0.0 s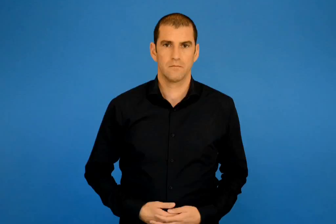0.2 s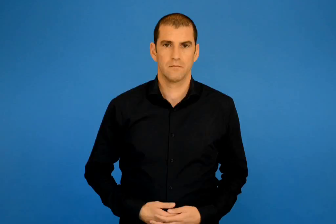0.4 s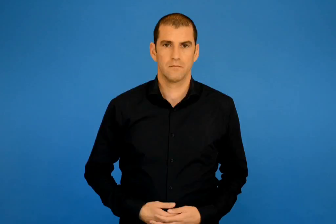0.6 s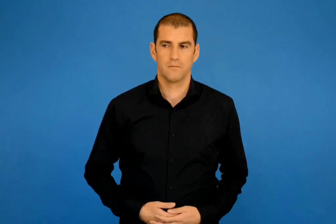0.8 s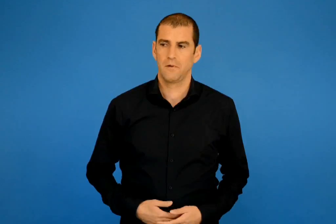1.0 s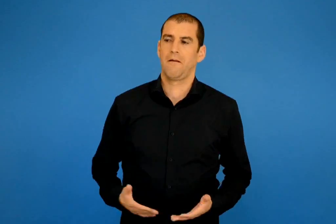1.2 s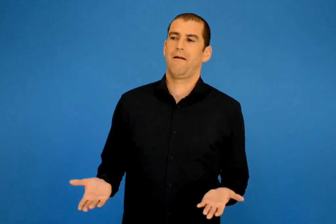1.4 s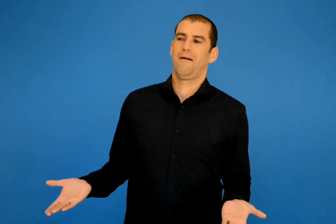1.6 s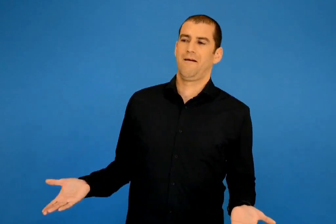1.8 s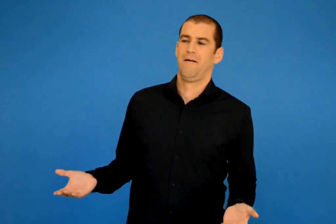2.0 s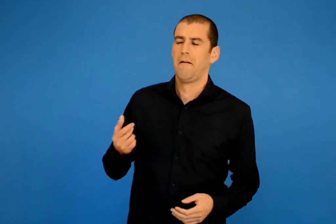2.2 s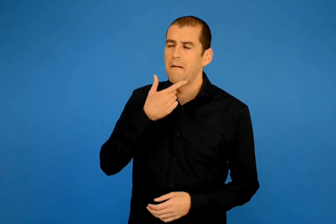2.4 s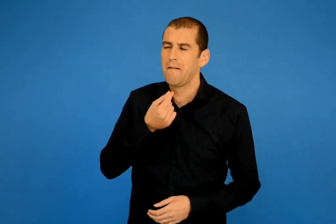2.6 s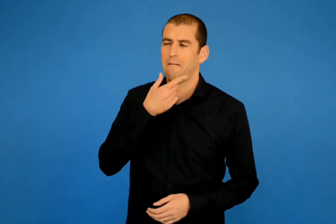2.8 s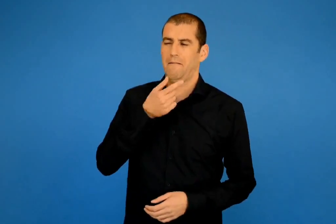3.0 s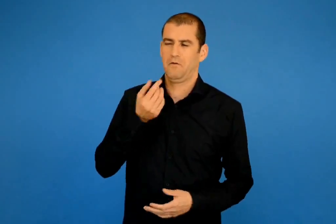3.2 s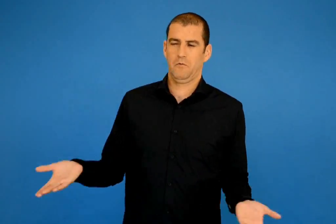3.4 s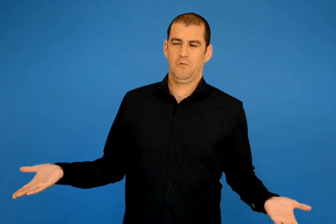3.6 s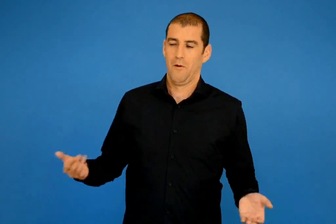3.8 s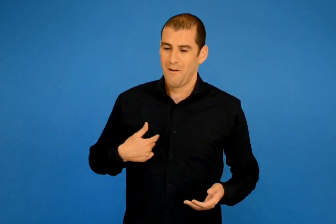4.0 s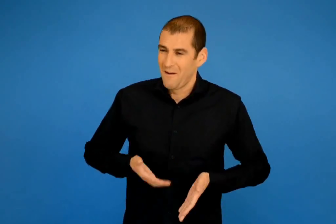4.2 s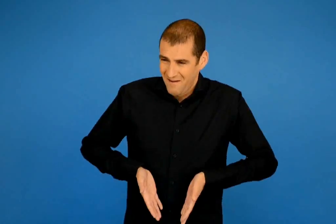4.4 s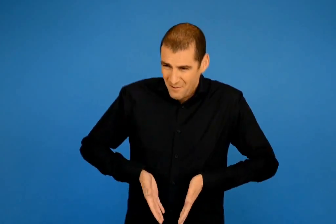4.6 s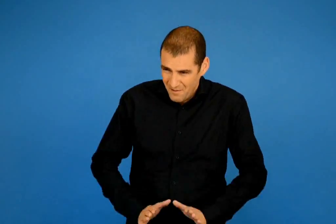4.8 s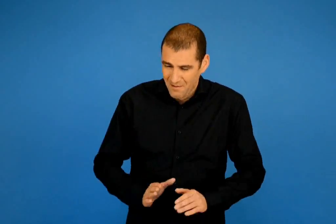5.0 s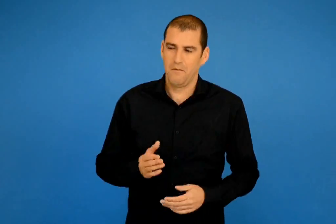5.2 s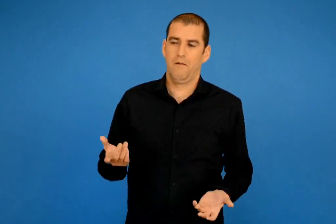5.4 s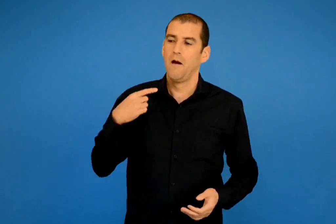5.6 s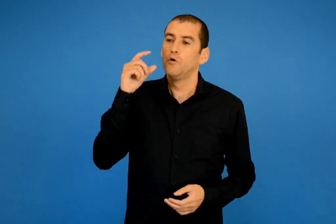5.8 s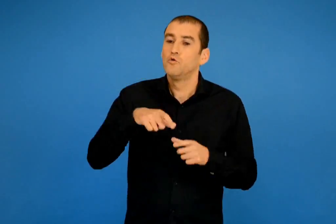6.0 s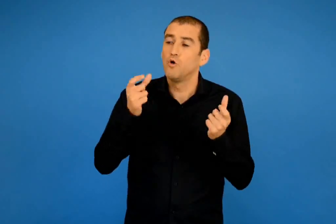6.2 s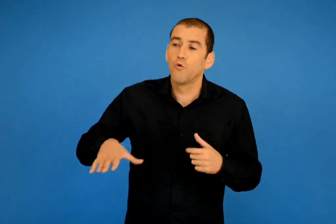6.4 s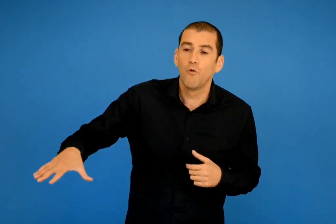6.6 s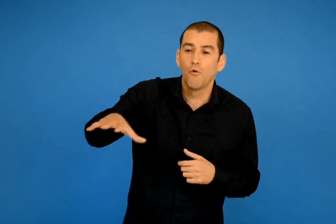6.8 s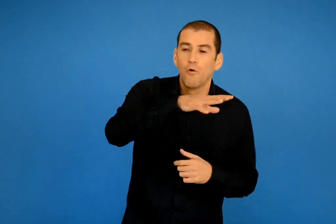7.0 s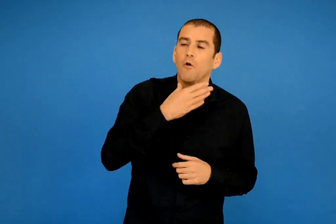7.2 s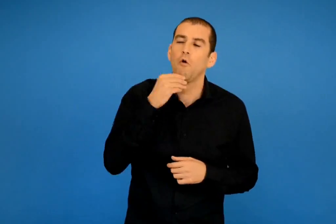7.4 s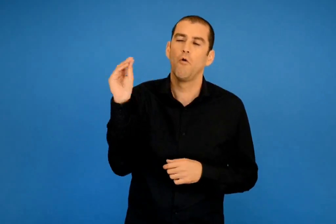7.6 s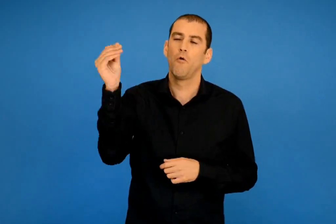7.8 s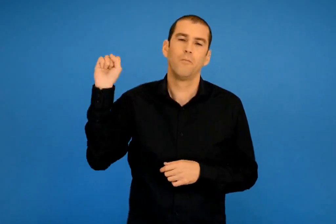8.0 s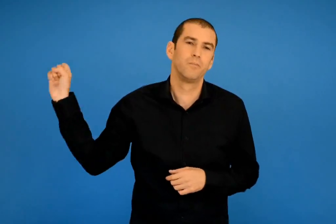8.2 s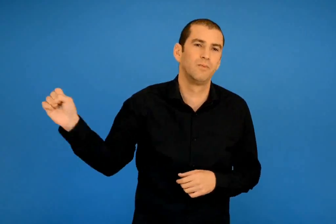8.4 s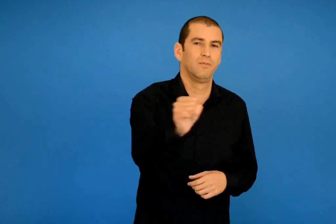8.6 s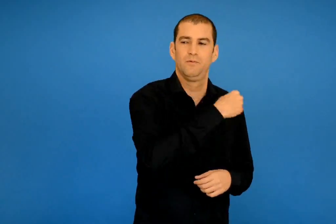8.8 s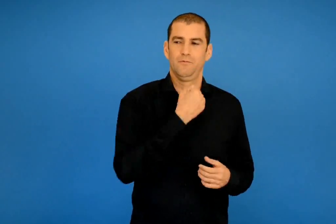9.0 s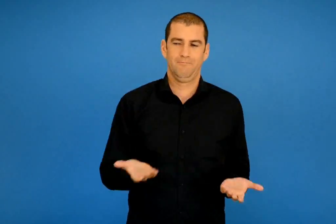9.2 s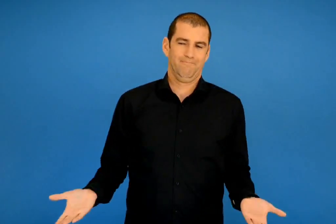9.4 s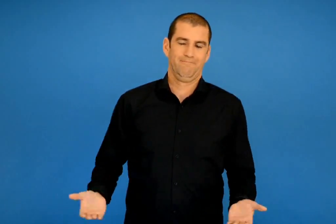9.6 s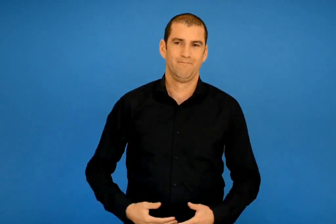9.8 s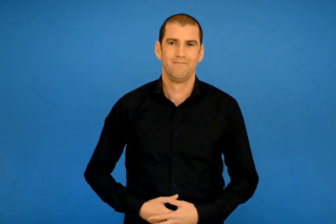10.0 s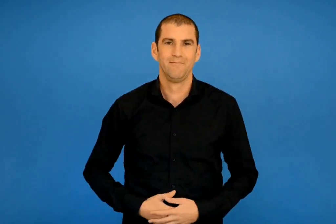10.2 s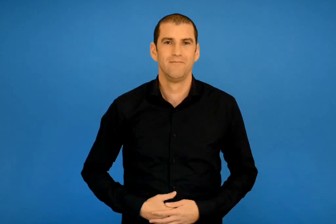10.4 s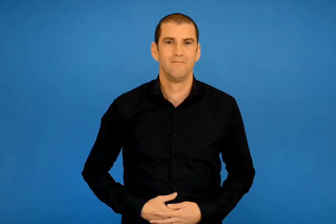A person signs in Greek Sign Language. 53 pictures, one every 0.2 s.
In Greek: ω λέγει η πέρδικα όσο για αυτό είναι πολύ εύκολο να το βρεις το μωρό μου είναι το πιο όμορφο μωρό του σχολείου
